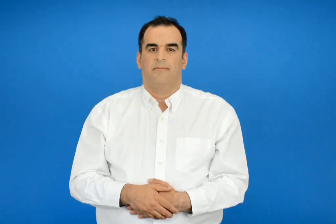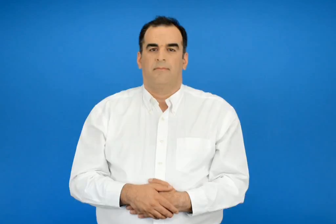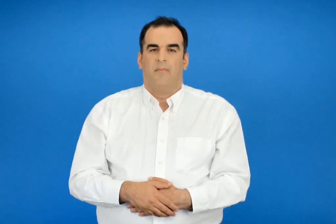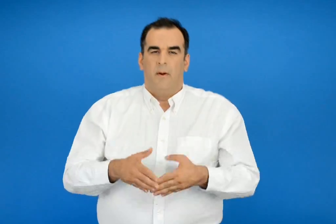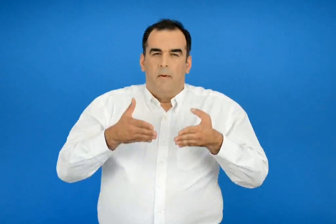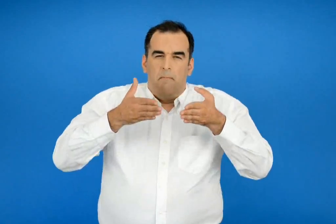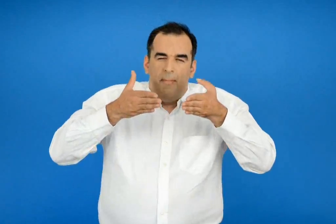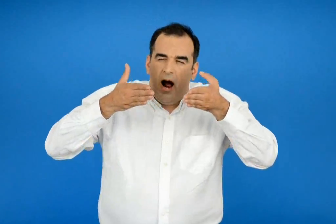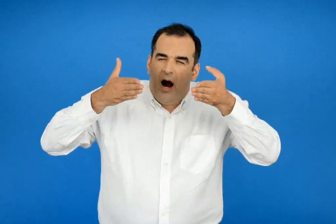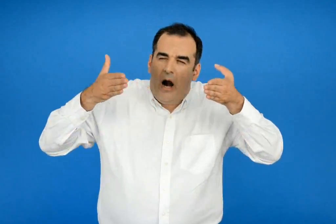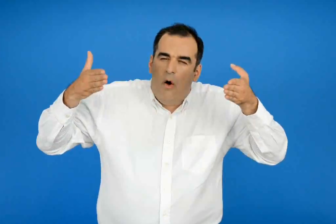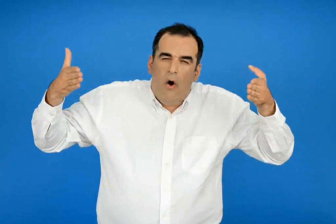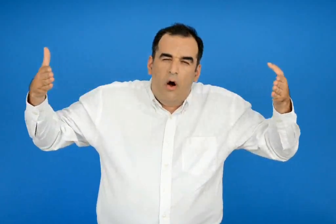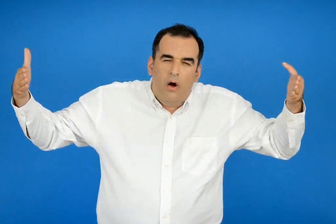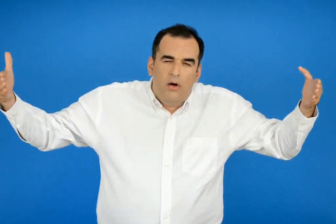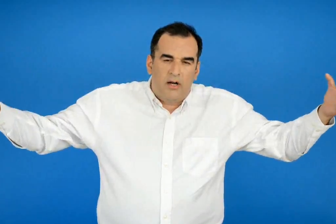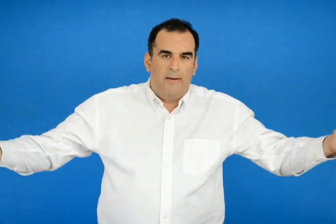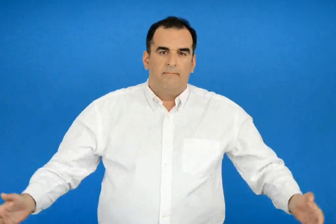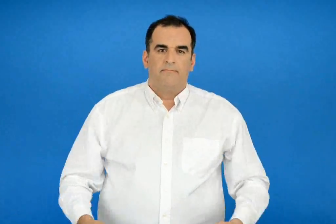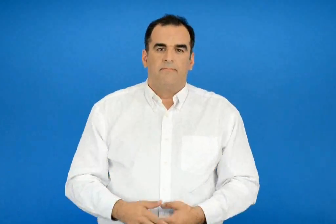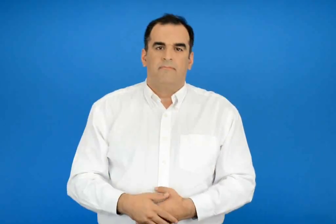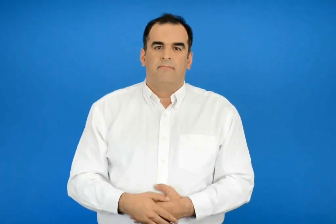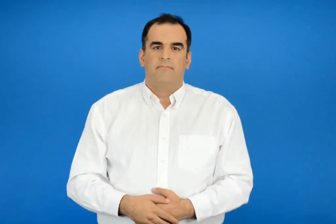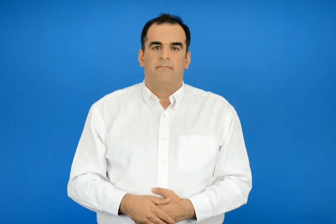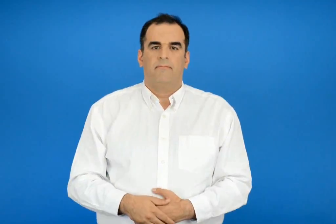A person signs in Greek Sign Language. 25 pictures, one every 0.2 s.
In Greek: πελώρια
